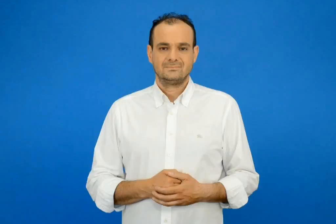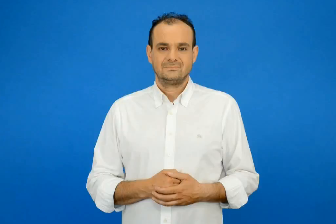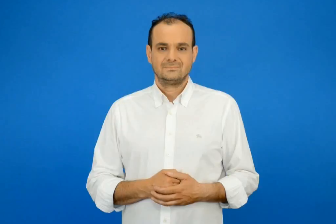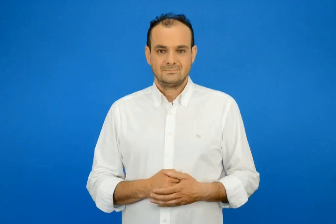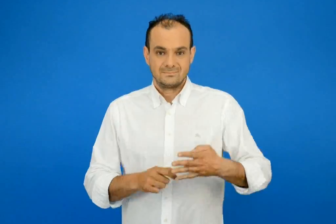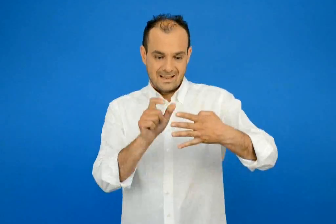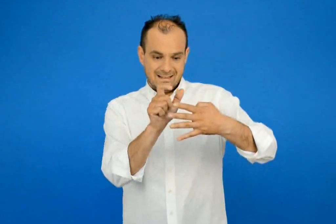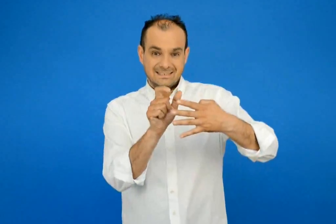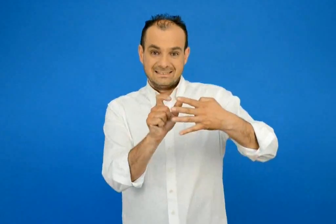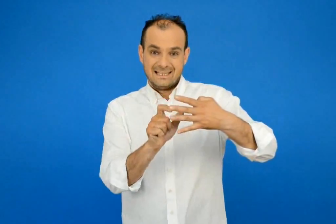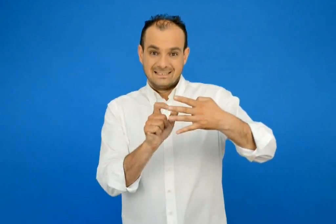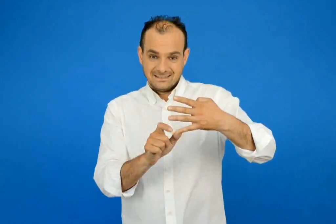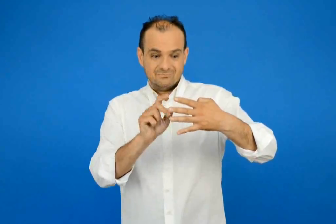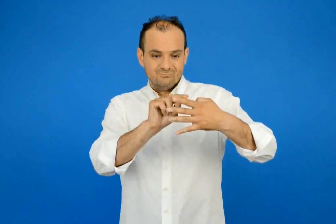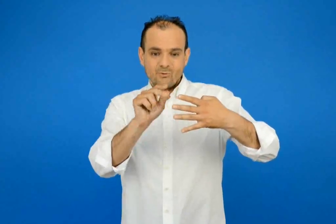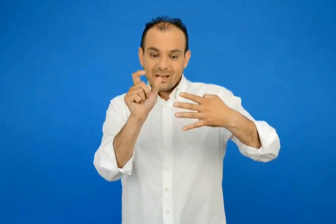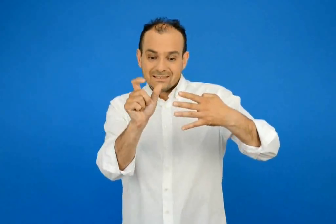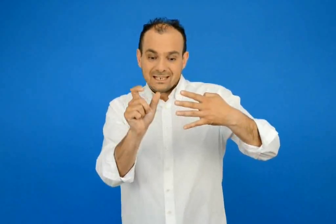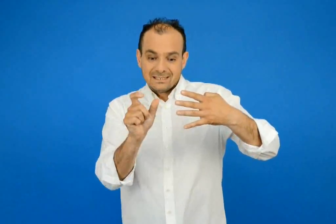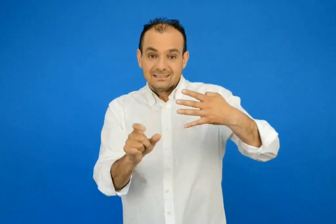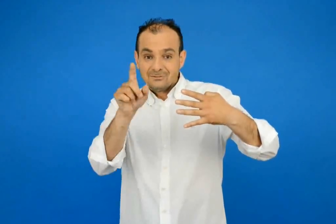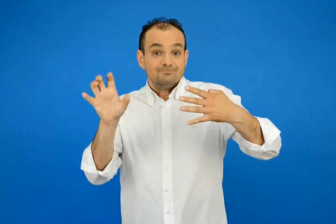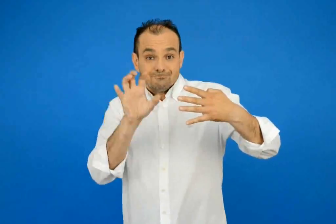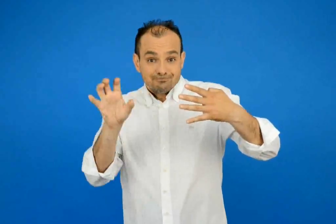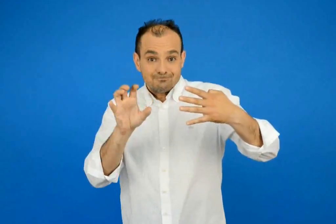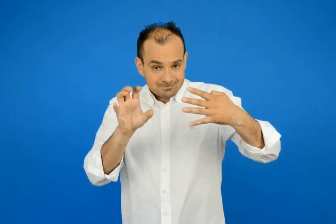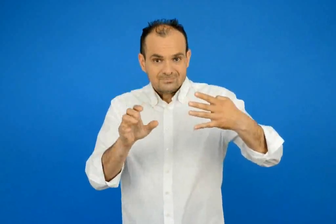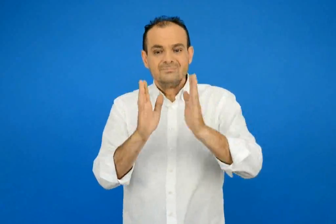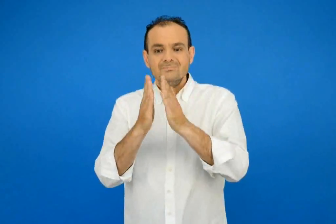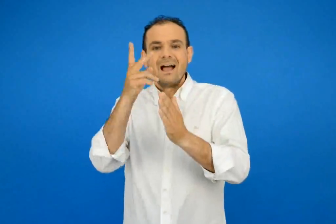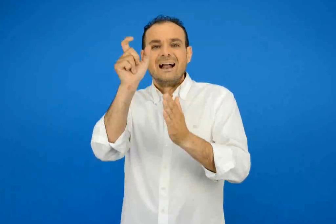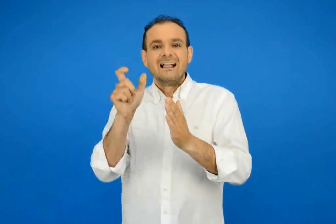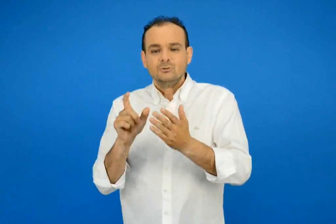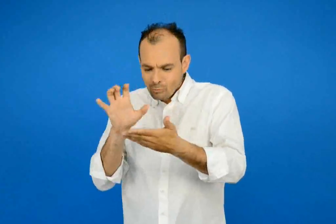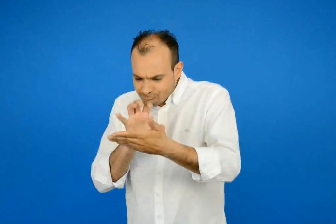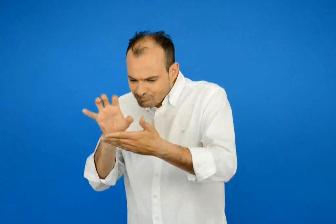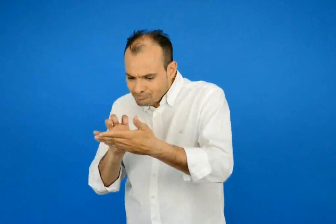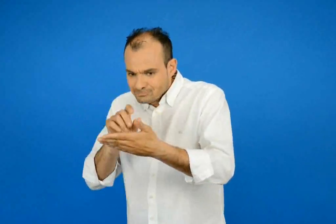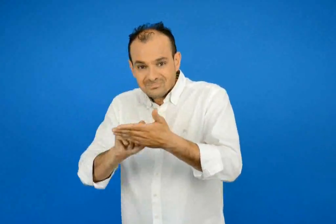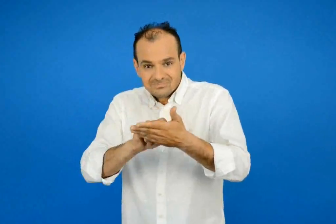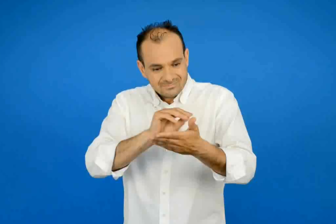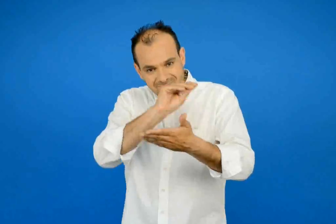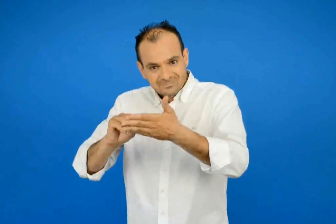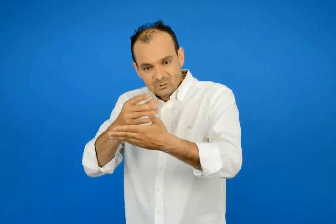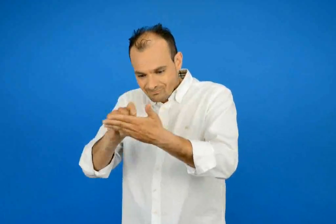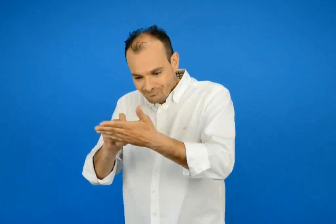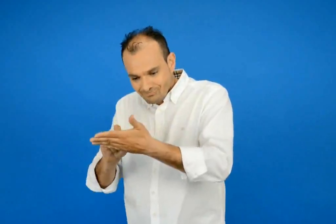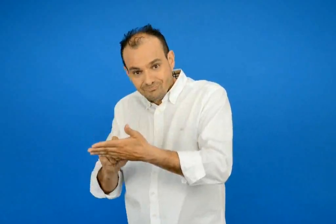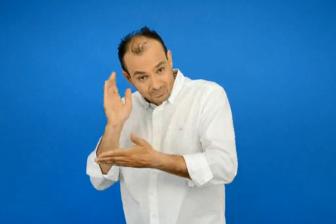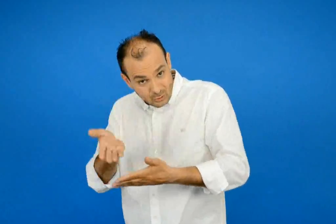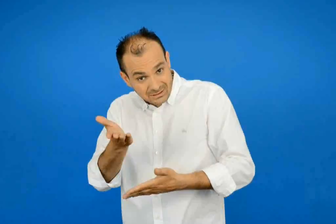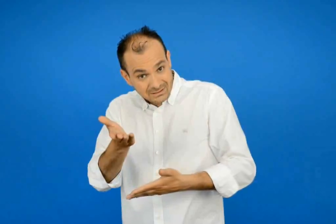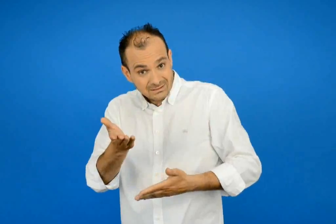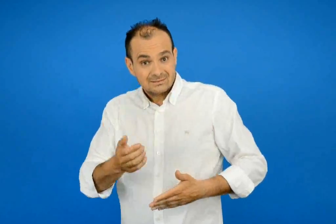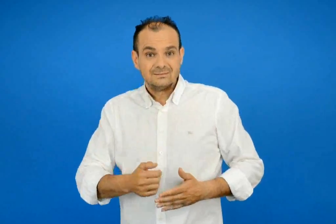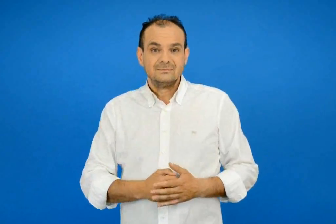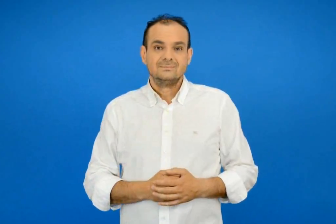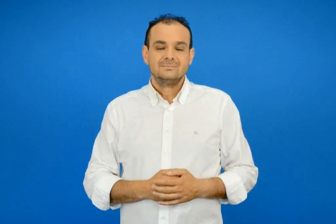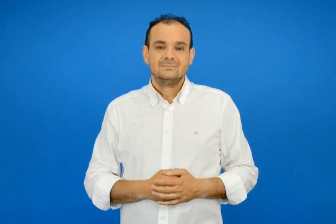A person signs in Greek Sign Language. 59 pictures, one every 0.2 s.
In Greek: μπορείς να βρεις στο λεξικό λέξεις που σημαίνουν το ίδιο και να τις γράψεις παρακάτω ;
